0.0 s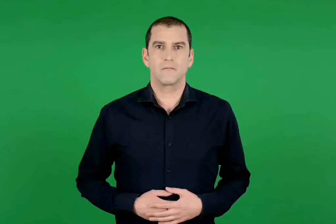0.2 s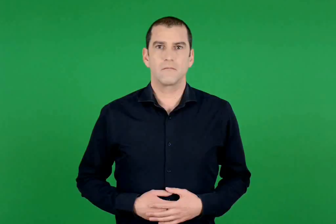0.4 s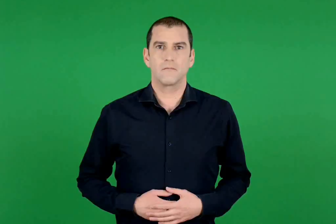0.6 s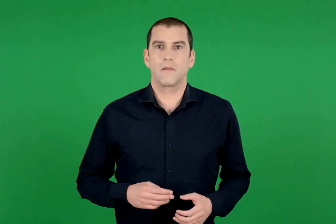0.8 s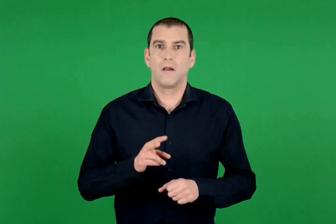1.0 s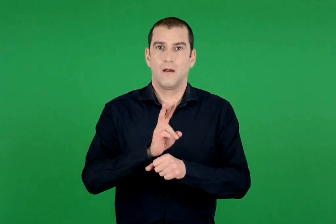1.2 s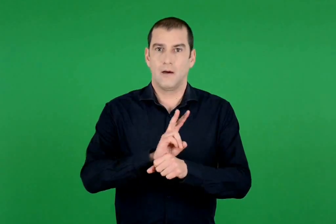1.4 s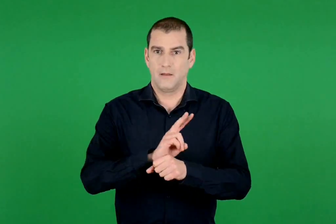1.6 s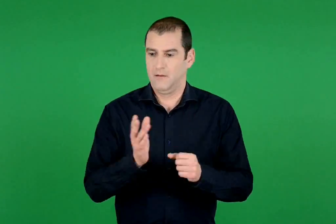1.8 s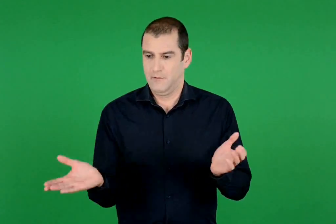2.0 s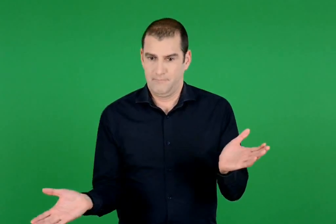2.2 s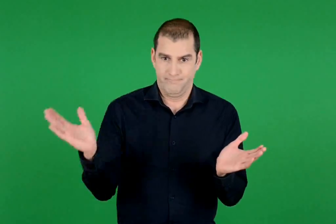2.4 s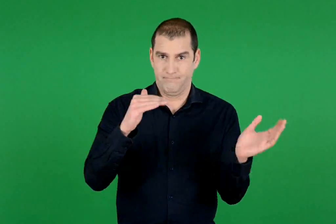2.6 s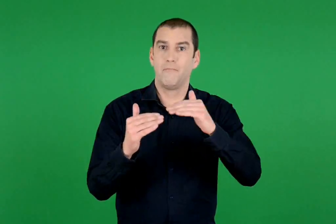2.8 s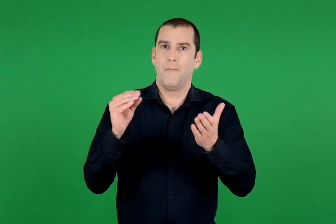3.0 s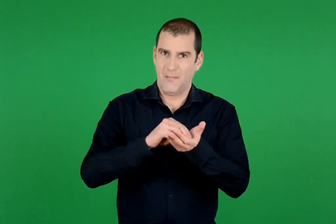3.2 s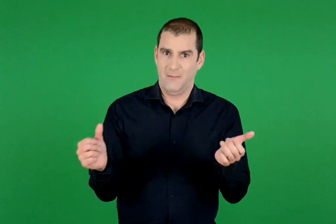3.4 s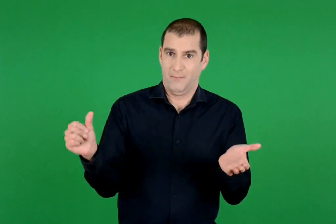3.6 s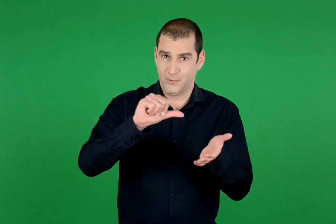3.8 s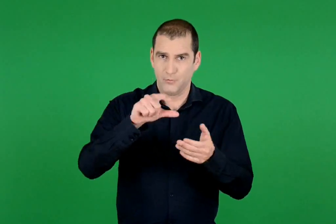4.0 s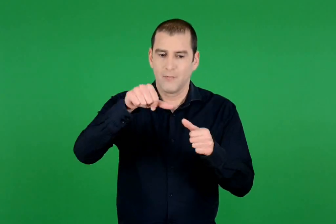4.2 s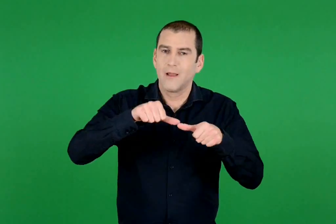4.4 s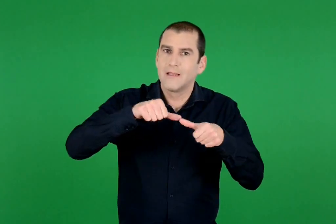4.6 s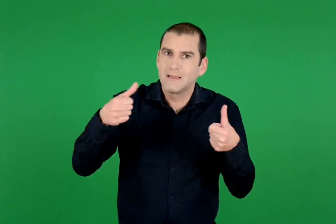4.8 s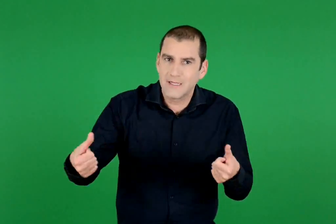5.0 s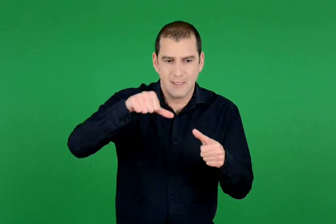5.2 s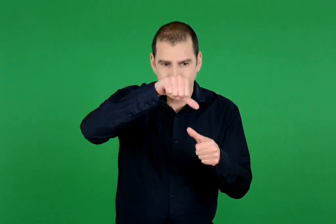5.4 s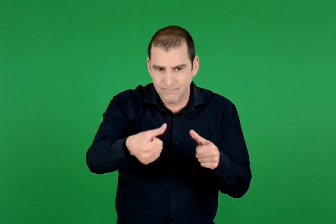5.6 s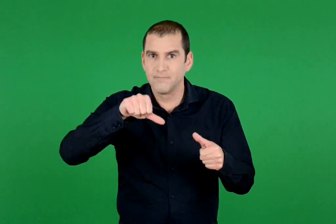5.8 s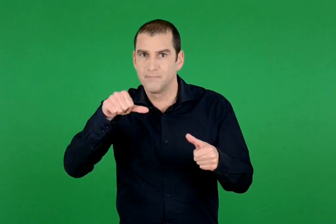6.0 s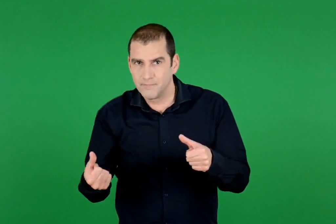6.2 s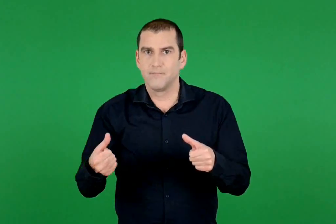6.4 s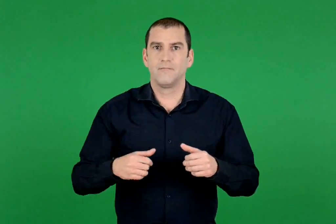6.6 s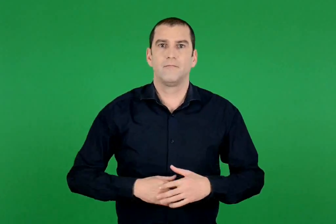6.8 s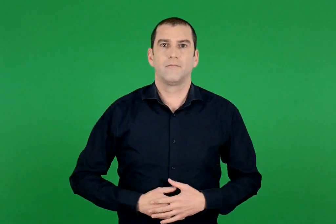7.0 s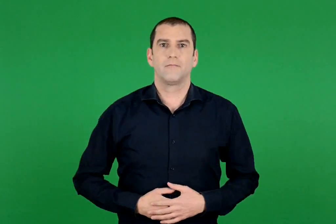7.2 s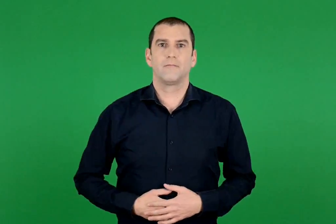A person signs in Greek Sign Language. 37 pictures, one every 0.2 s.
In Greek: δίπλωσε ξανά το χαρτόνι και στερέωσέ το με κολλητική ταινία
